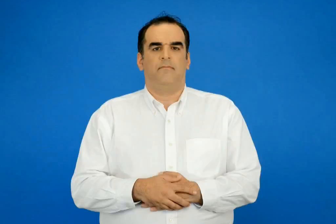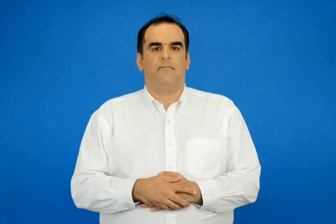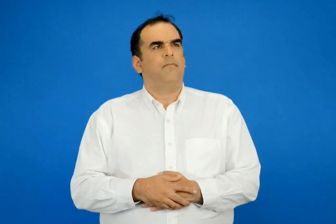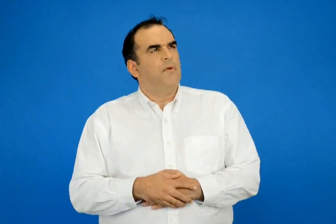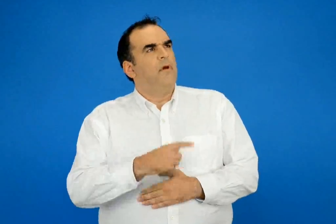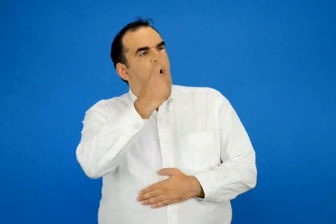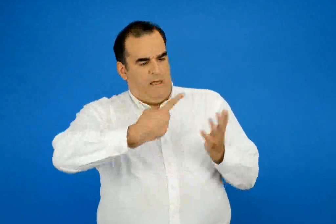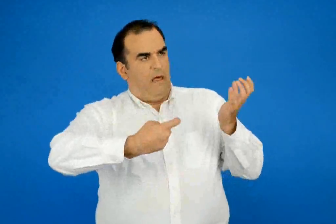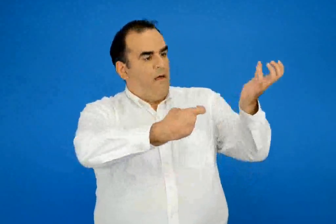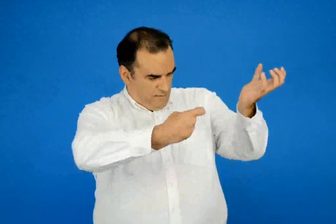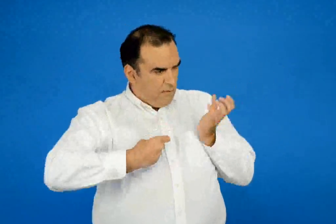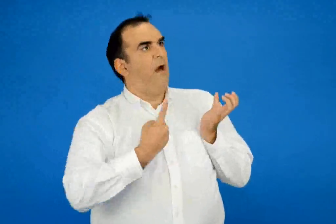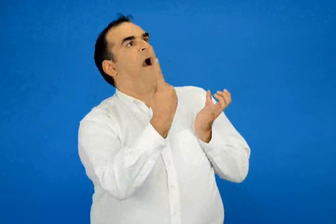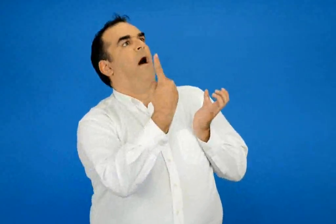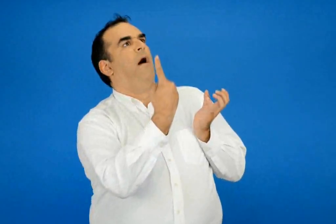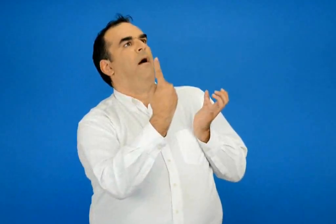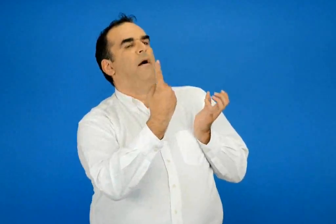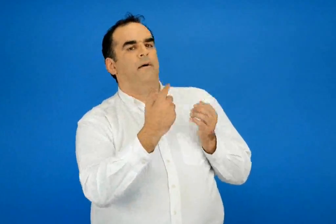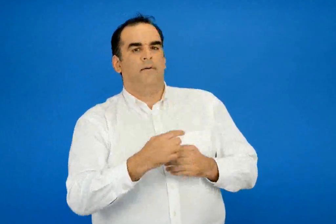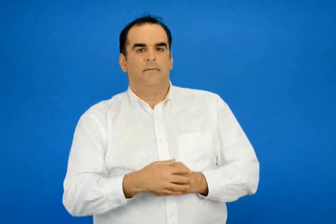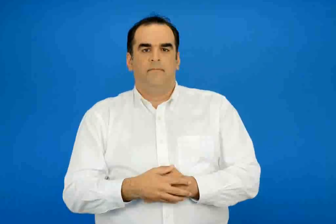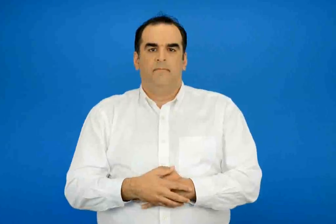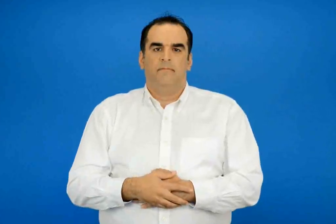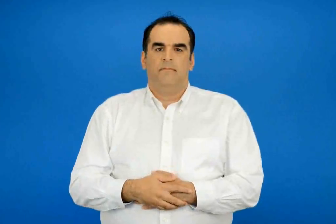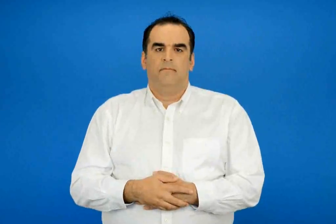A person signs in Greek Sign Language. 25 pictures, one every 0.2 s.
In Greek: δε θα μου δώκεις εμένα ντουφέκι ;
